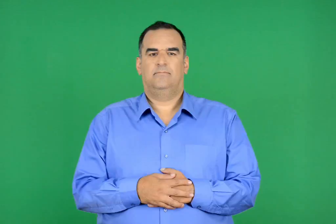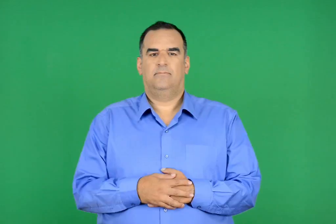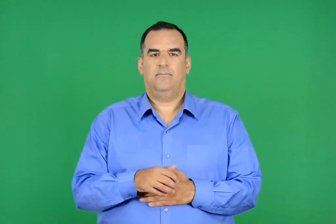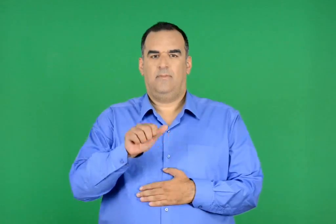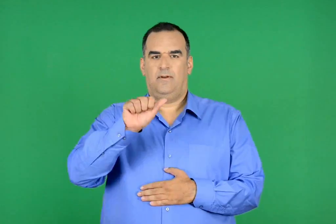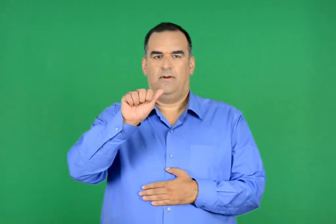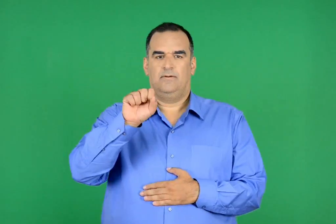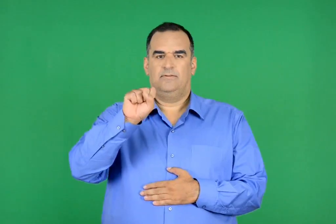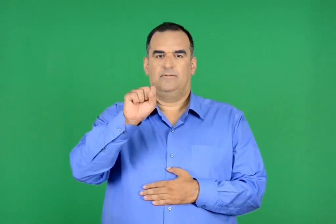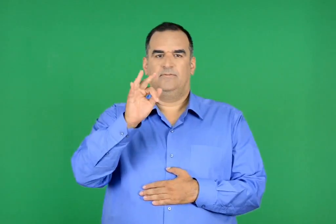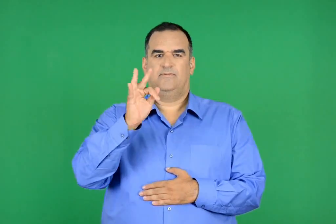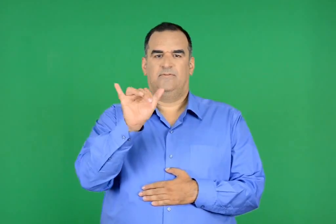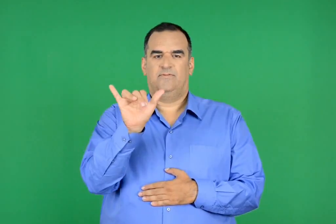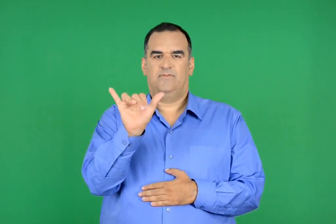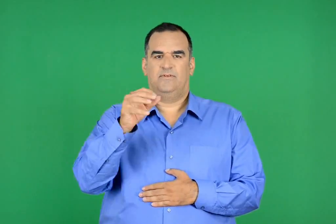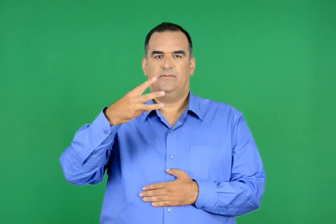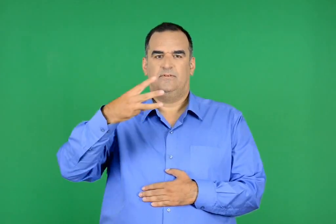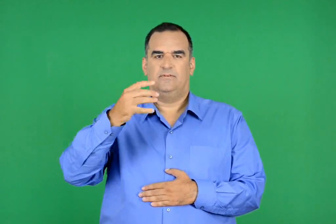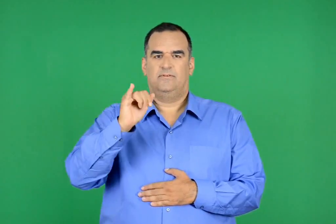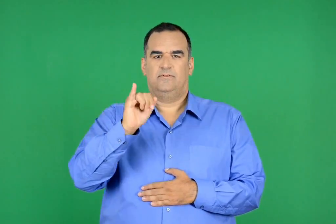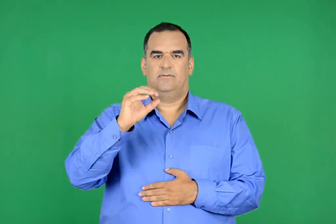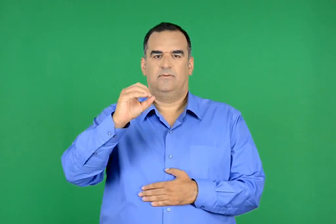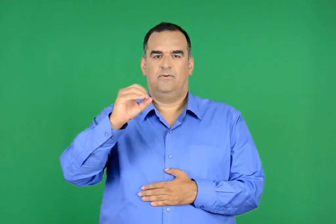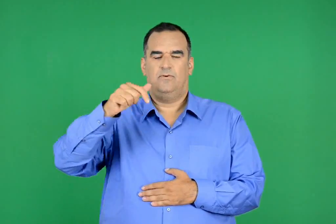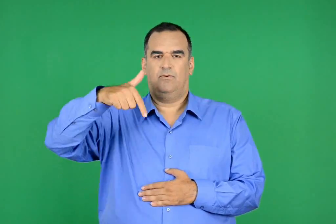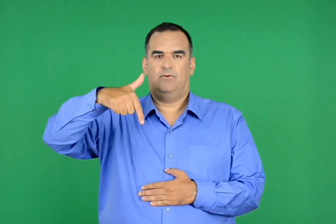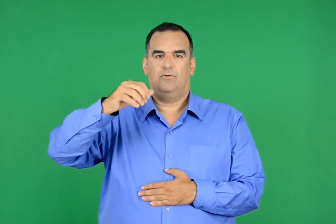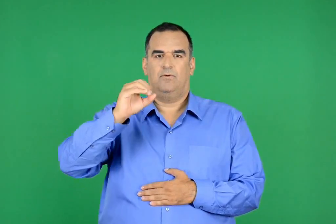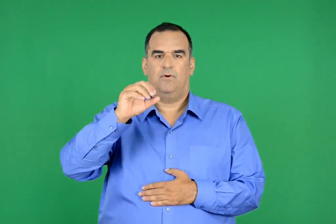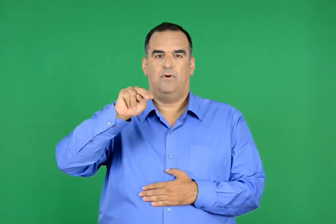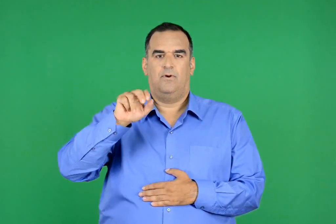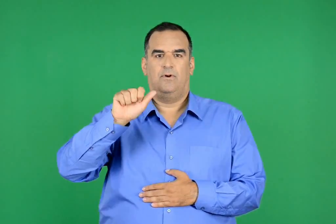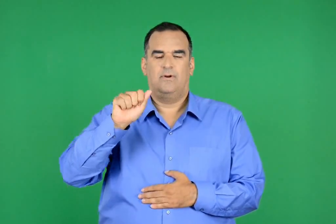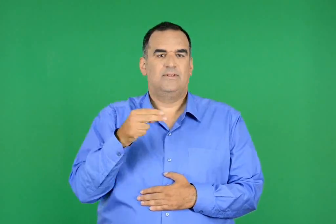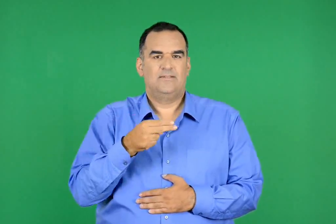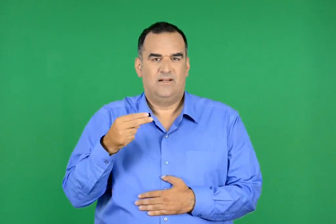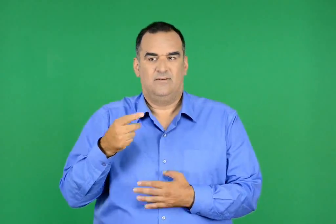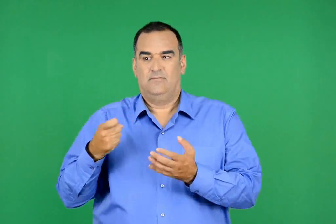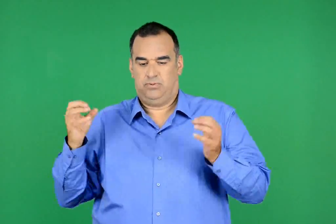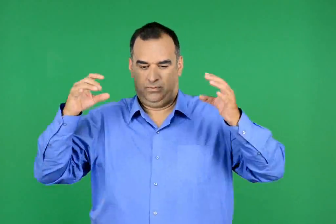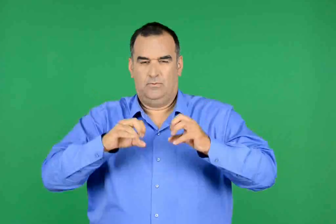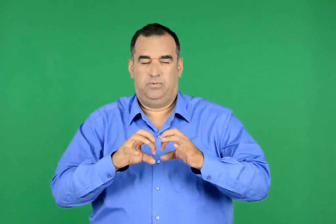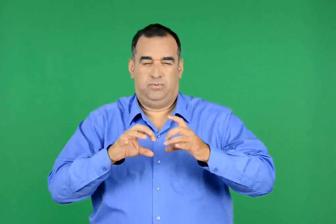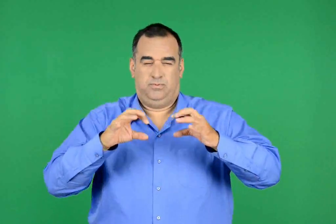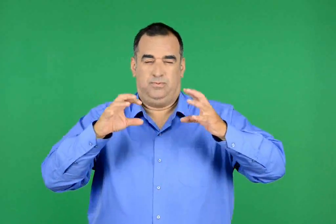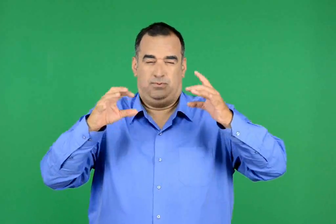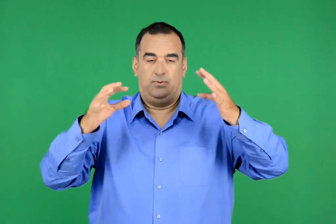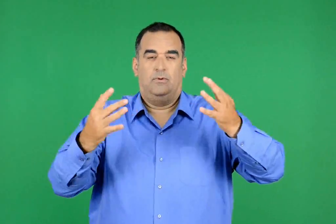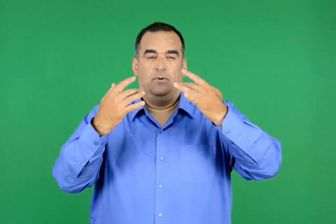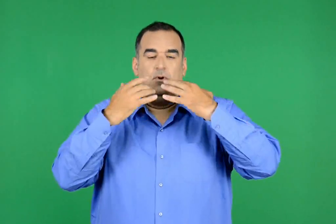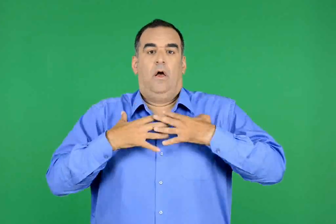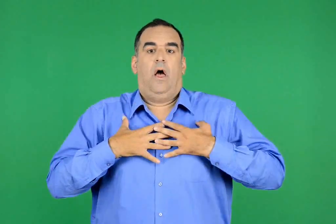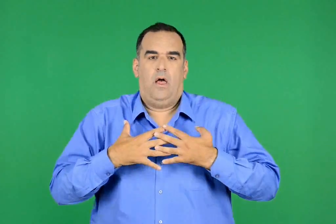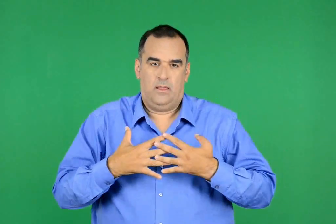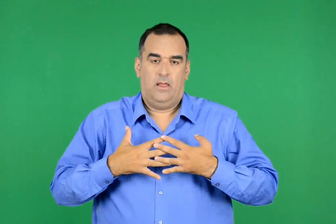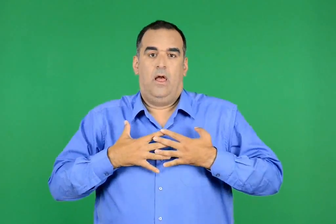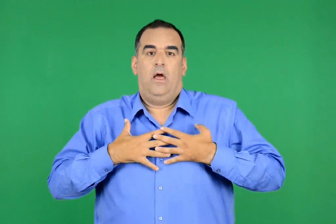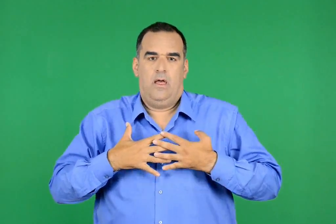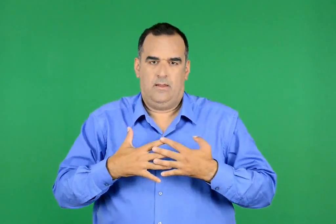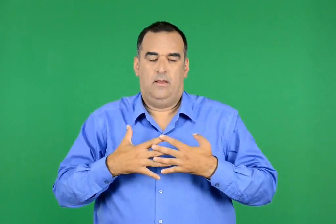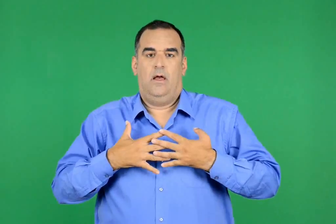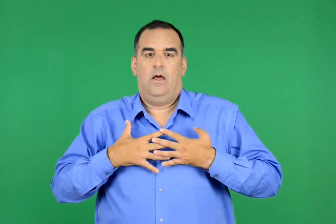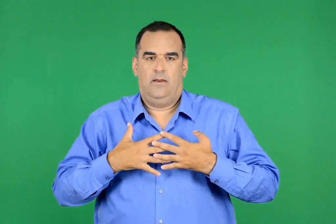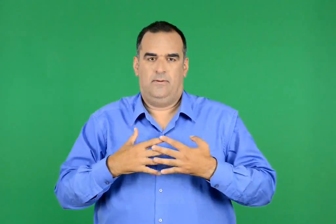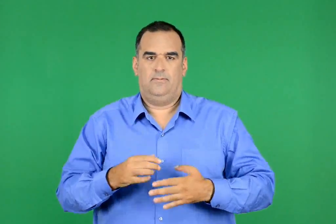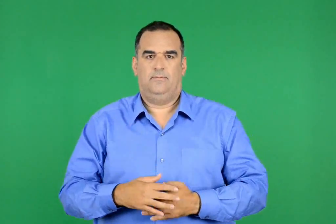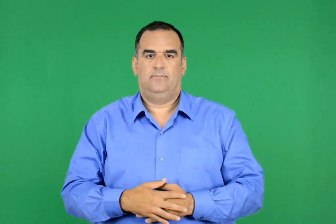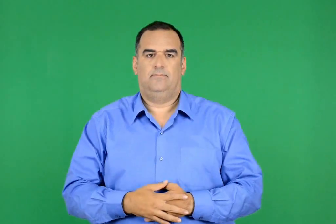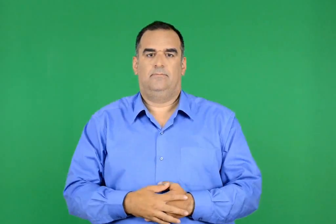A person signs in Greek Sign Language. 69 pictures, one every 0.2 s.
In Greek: ασφυξιογόνα αέρια που δυσκολεύουν την αναπνοή
